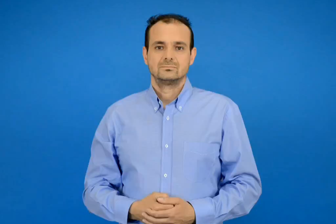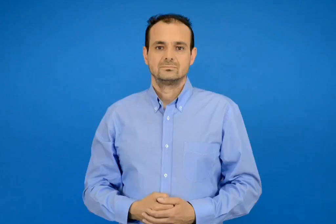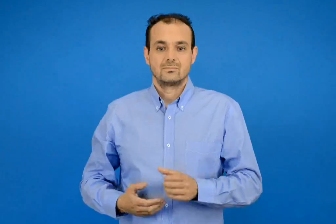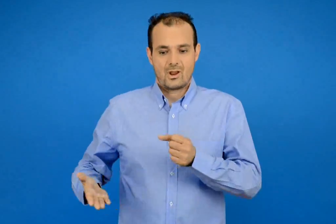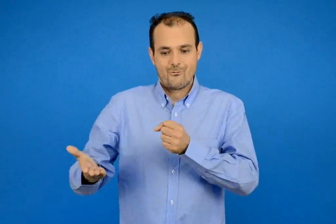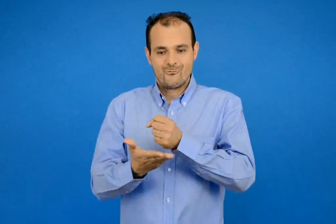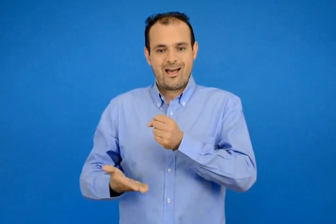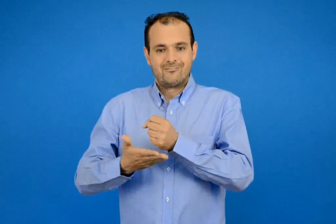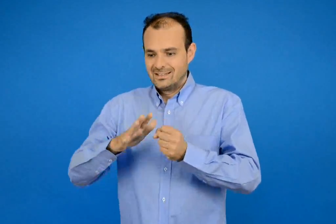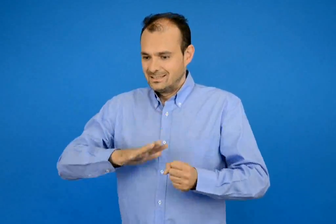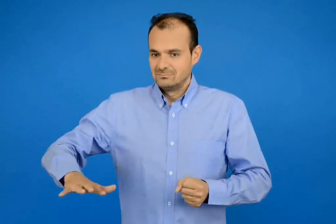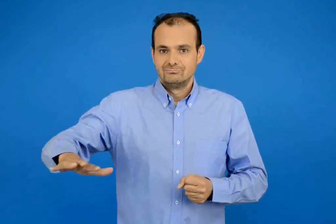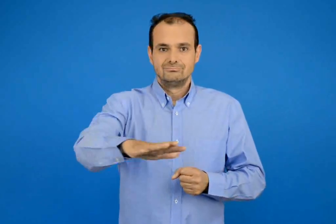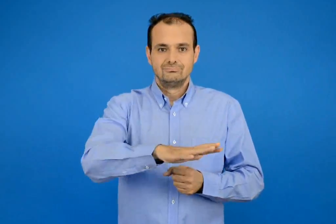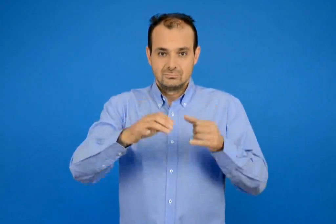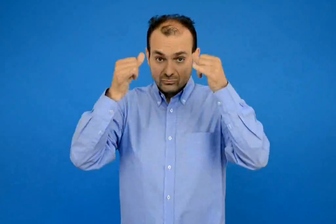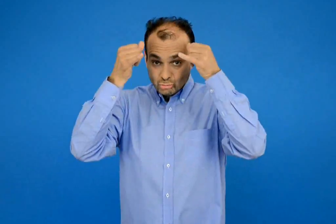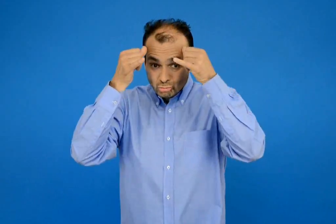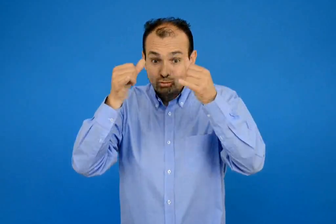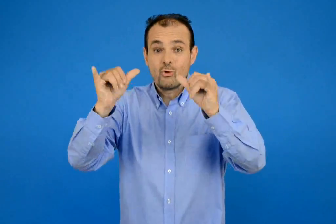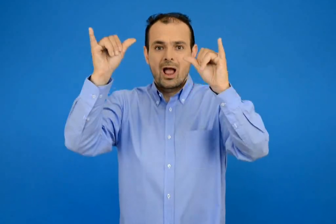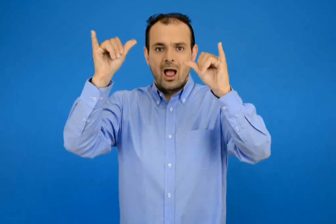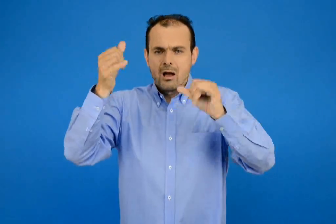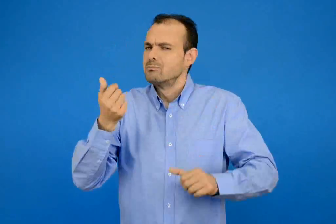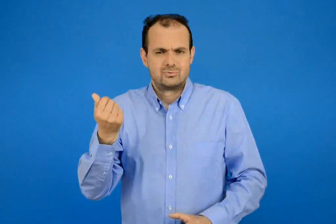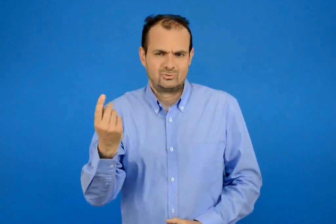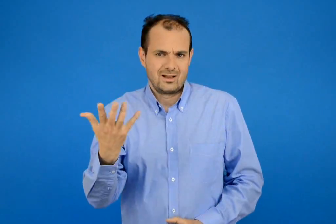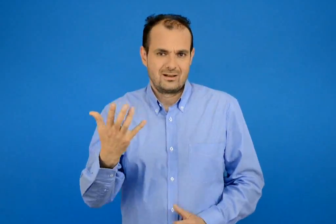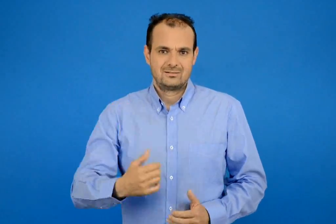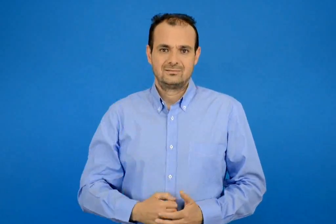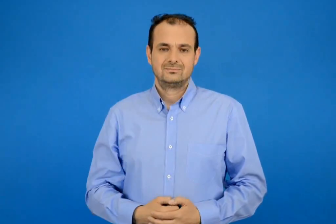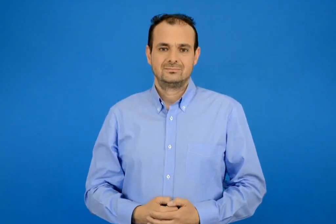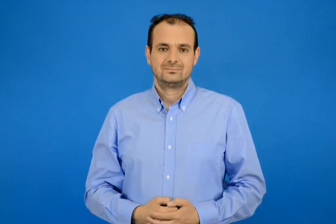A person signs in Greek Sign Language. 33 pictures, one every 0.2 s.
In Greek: πόσα είναι τα ζωα στο χωράφι ;
